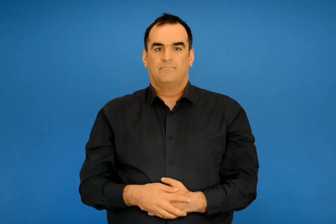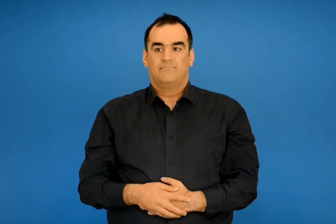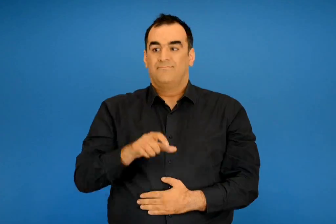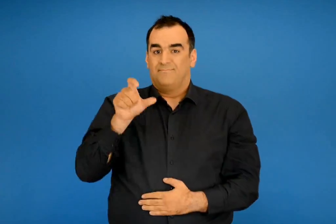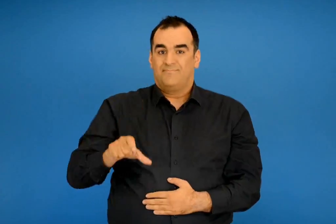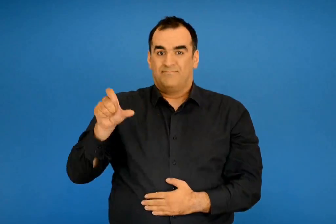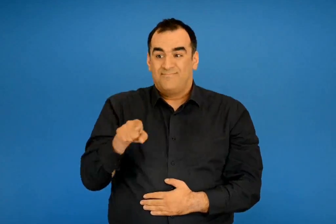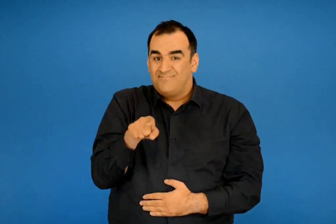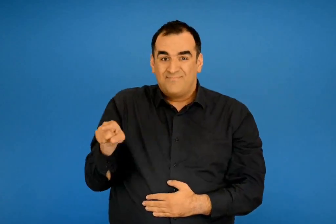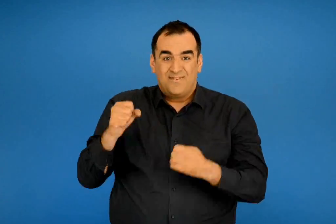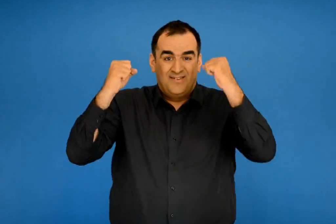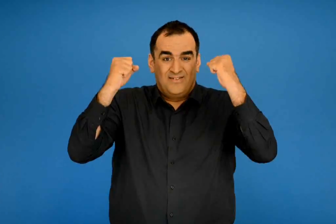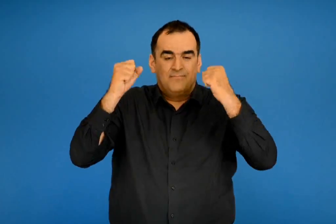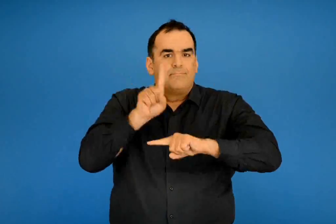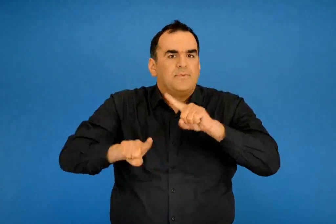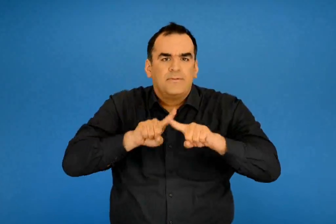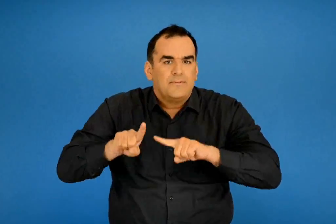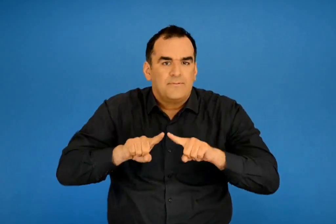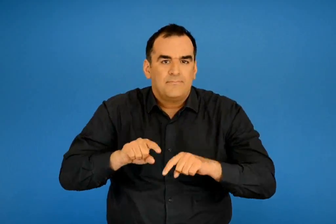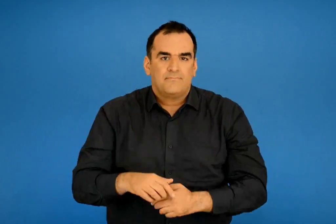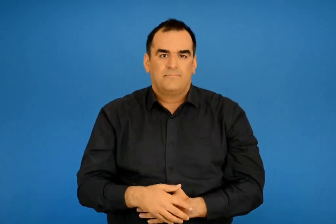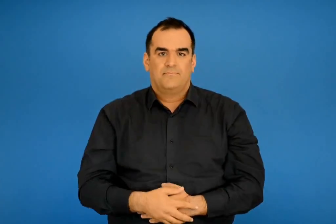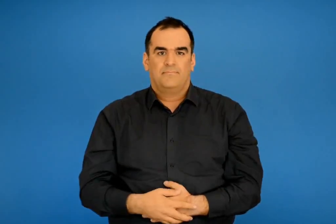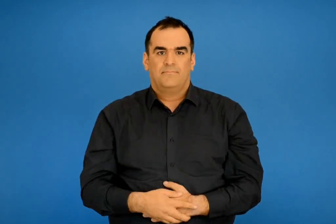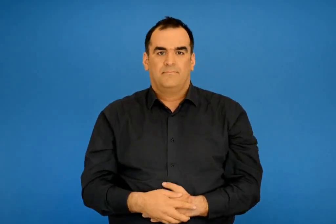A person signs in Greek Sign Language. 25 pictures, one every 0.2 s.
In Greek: και ποιοι είναι αυτοί οι ήρωες ;
